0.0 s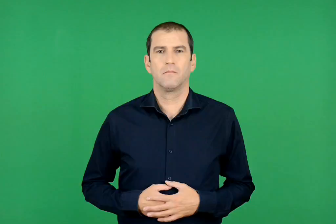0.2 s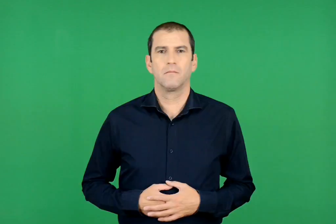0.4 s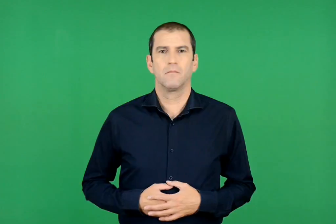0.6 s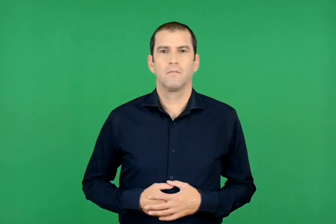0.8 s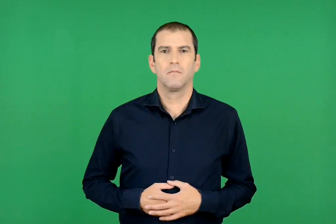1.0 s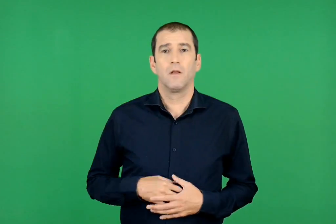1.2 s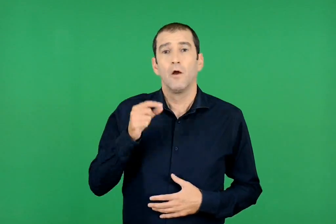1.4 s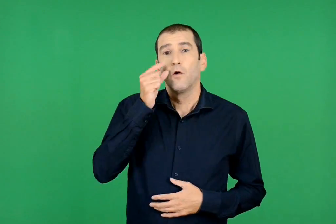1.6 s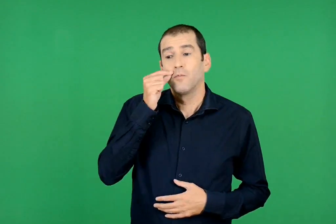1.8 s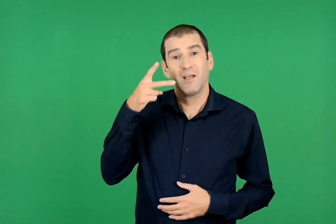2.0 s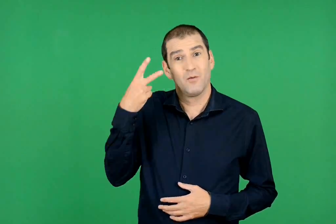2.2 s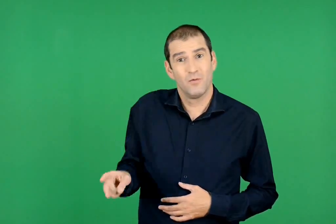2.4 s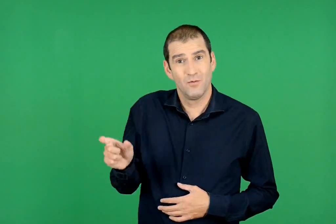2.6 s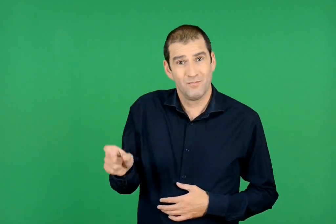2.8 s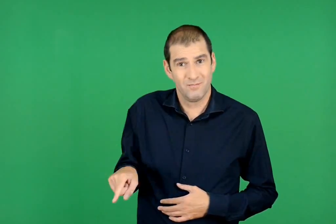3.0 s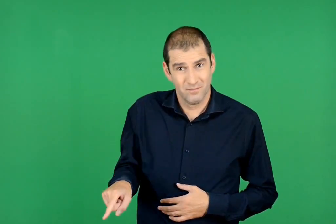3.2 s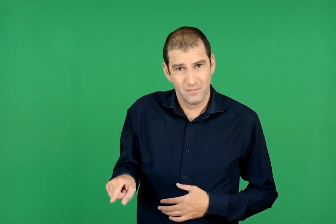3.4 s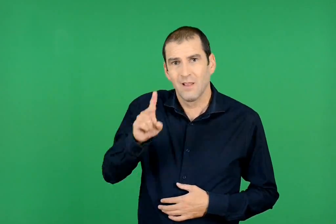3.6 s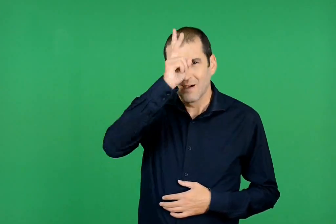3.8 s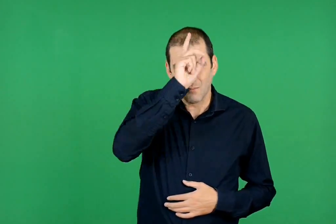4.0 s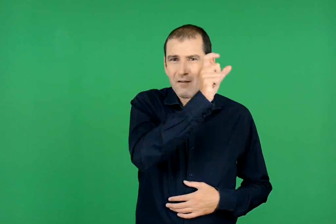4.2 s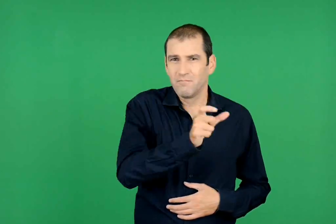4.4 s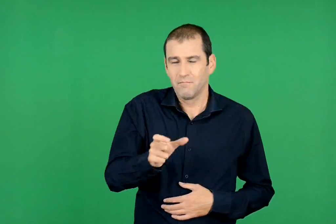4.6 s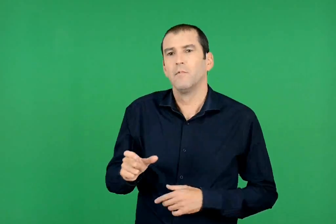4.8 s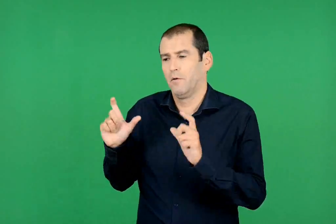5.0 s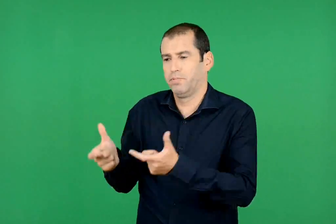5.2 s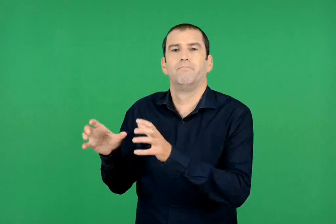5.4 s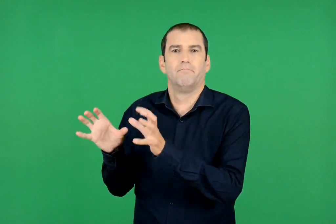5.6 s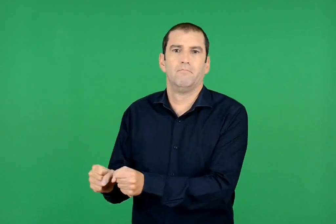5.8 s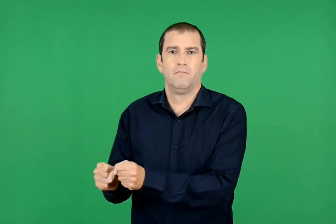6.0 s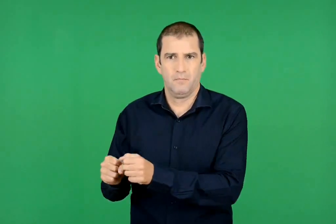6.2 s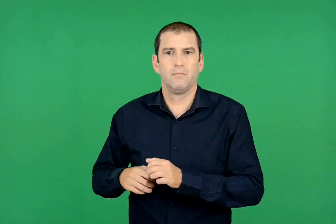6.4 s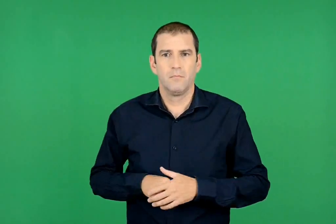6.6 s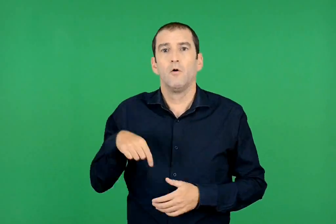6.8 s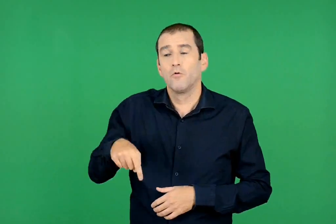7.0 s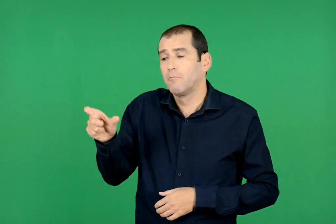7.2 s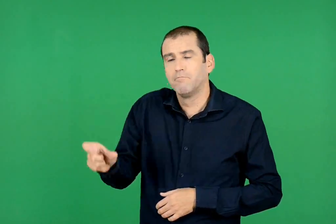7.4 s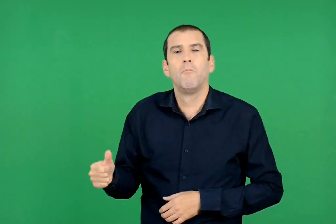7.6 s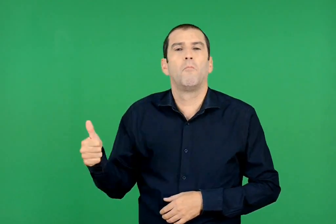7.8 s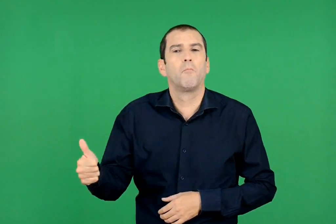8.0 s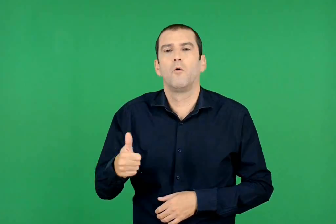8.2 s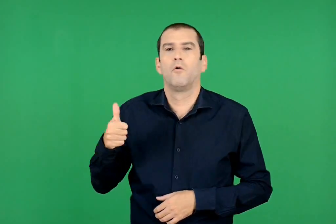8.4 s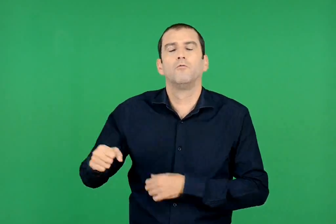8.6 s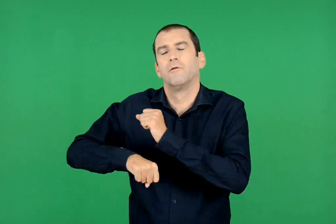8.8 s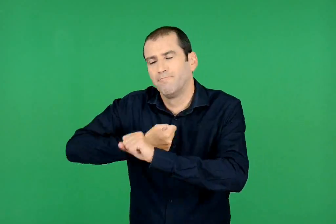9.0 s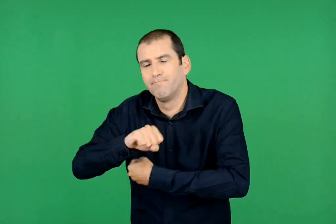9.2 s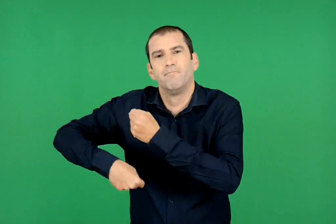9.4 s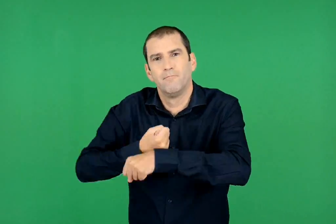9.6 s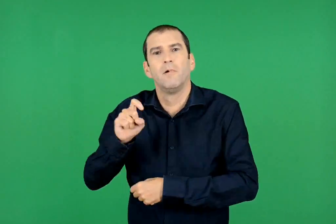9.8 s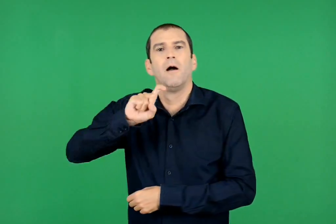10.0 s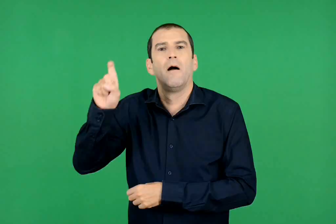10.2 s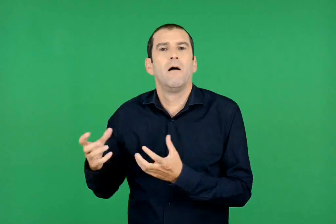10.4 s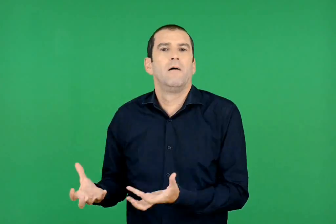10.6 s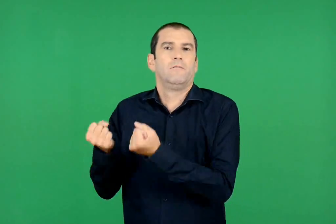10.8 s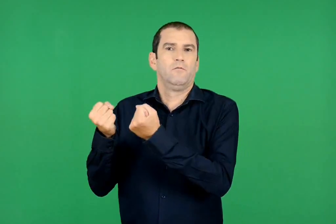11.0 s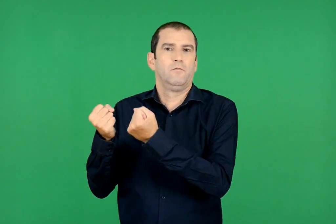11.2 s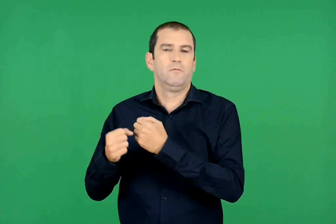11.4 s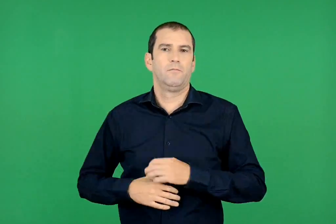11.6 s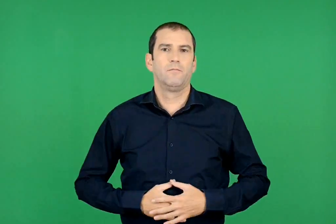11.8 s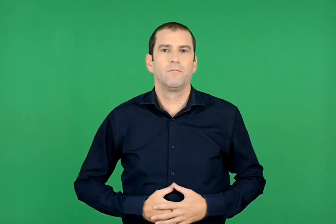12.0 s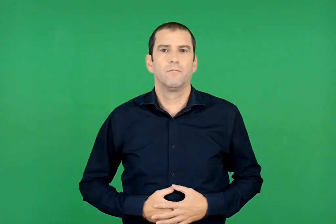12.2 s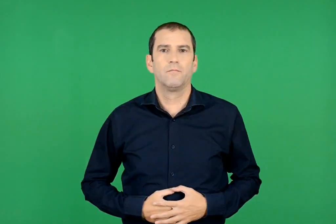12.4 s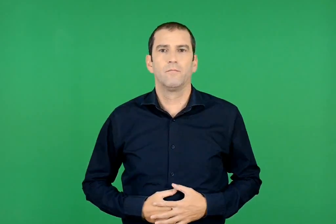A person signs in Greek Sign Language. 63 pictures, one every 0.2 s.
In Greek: οι γερμανοί έχουν συλλάβει τον πατέρα του και αγωνίζεται ολομόναχος να επιβιώσει
